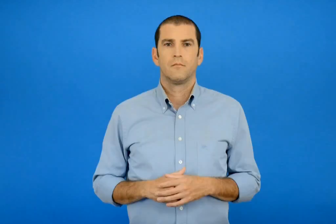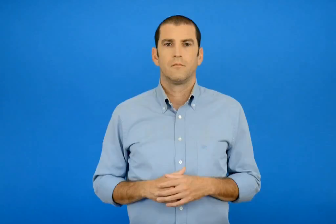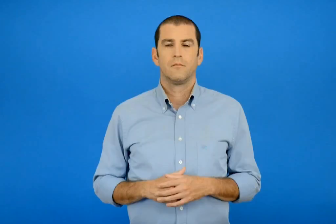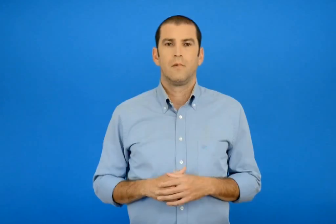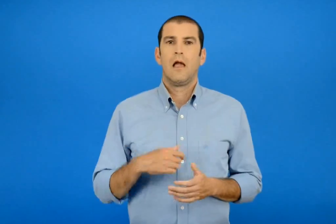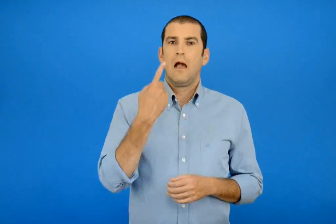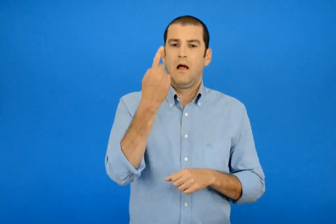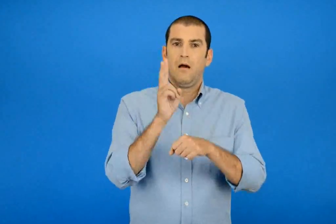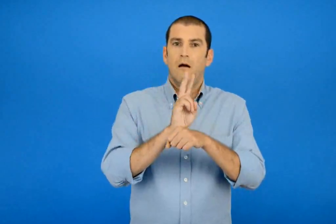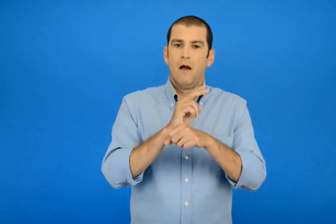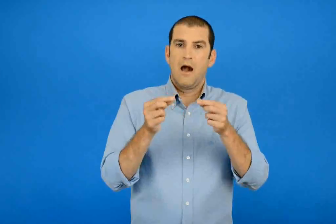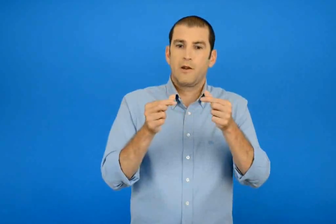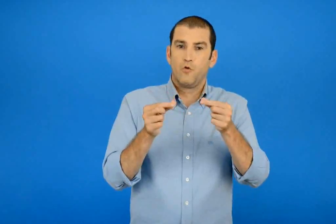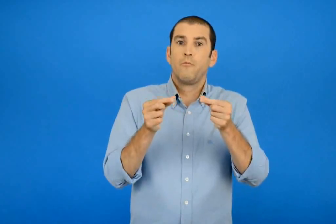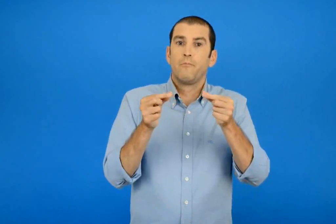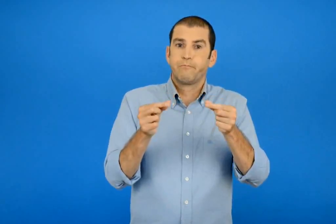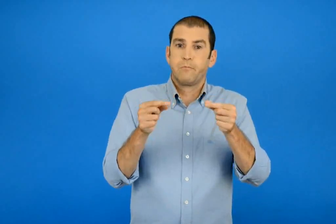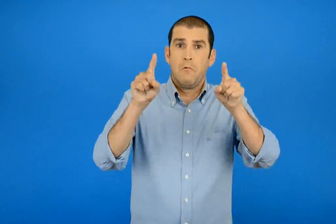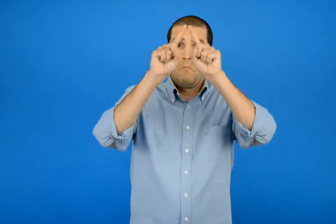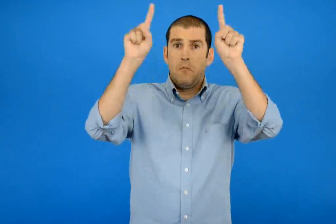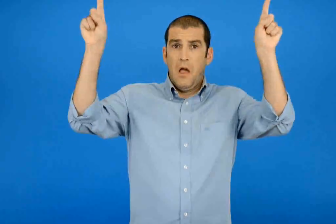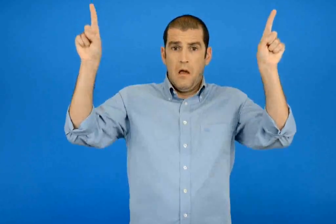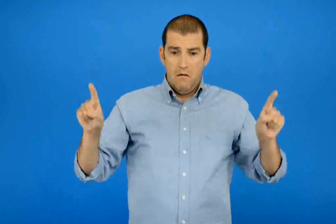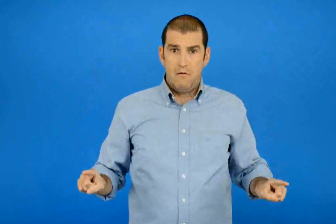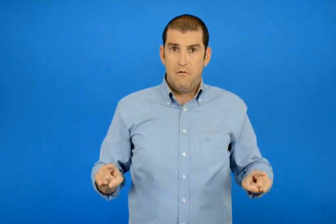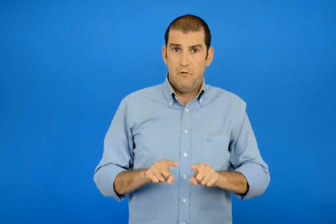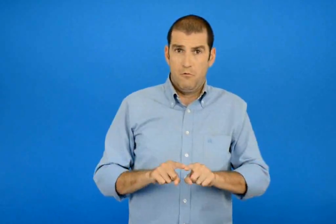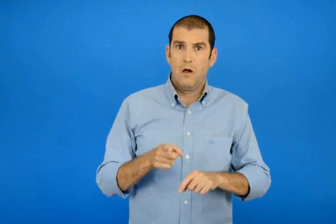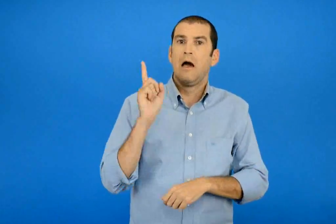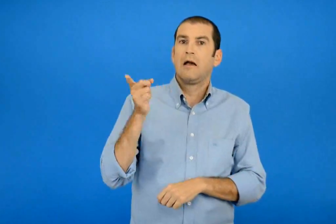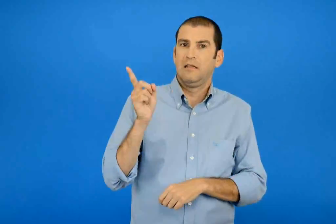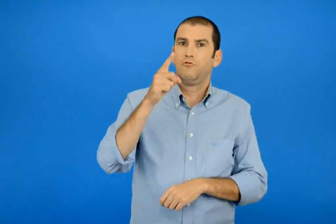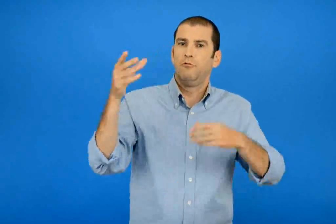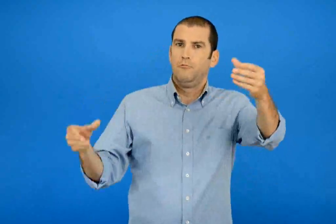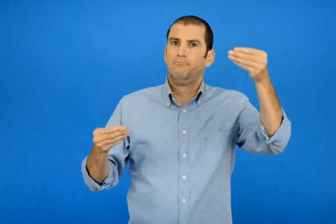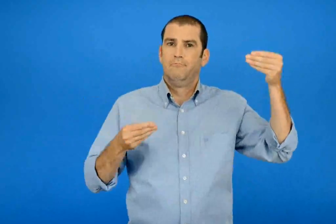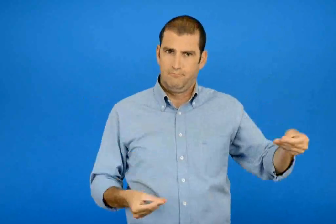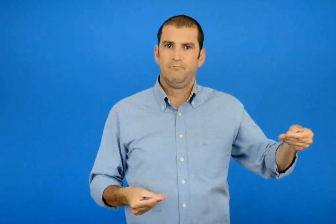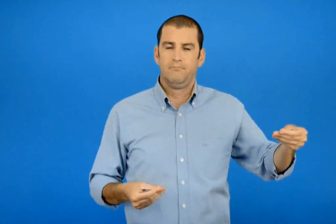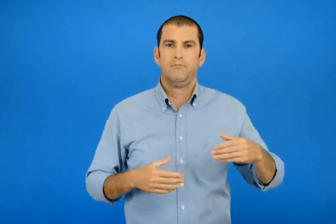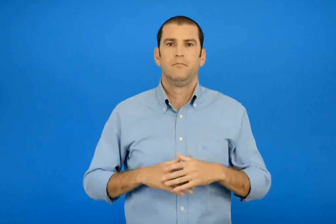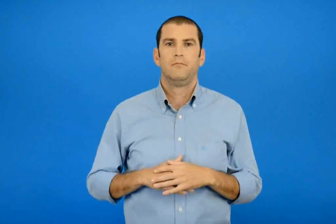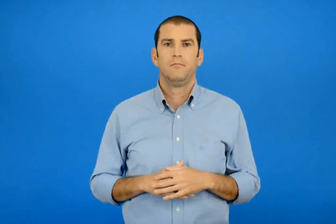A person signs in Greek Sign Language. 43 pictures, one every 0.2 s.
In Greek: πάρτε ένα μεγάλο γαλάζιο χαρτόνι
